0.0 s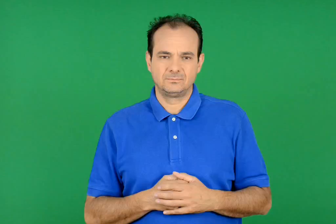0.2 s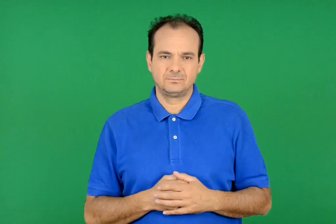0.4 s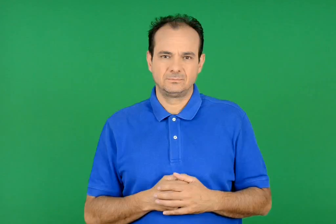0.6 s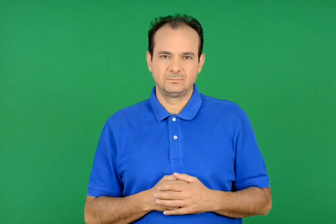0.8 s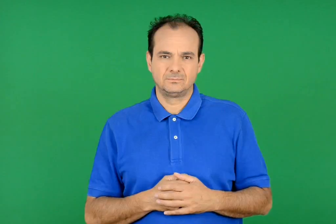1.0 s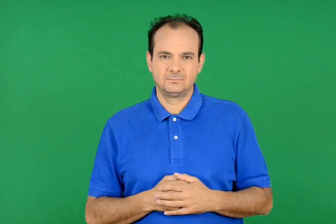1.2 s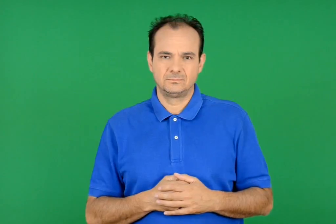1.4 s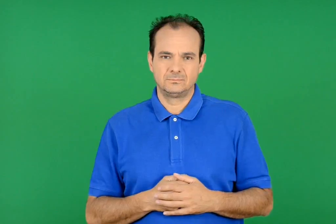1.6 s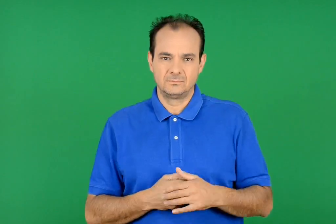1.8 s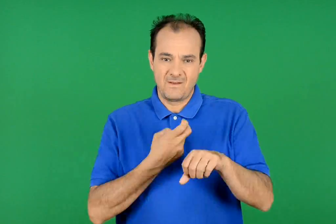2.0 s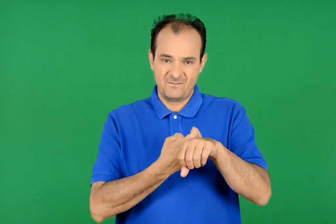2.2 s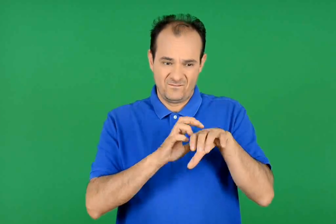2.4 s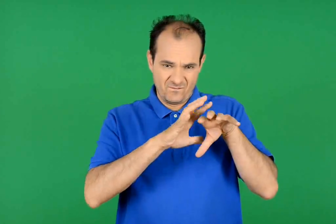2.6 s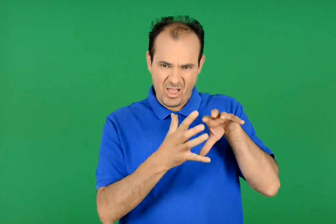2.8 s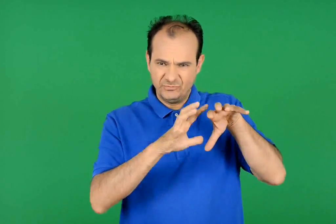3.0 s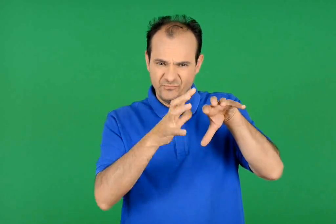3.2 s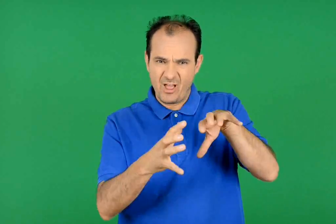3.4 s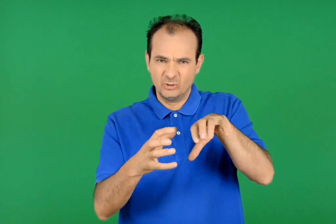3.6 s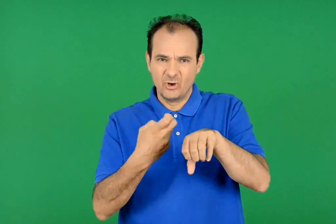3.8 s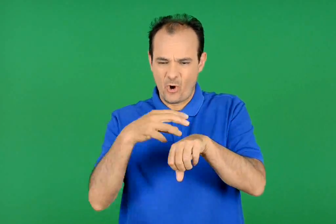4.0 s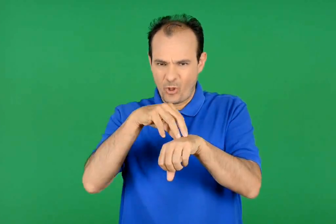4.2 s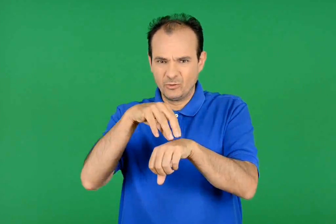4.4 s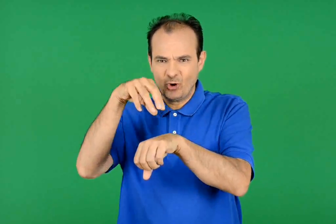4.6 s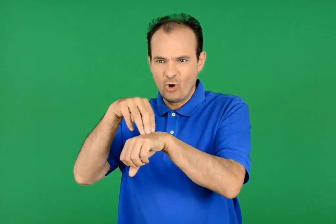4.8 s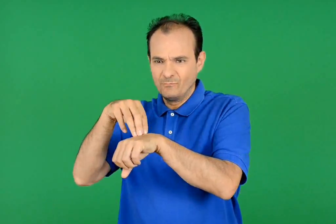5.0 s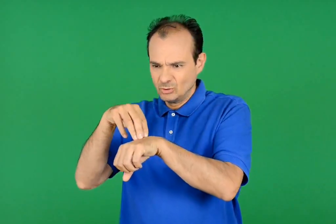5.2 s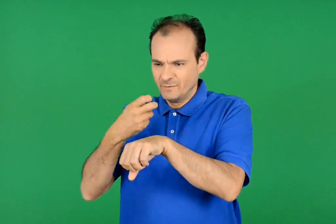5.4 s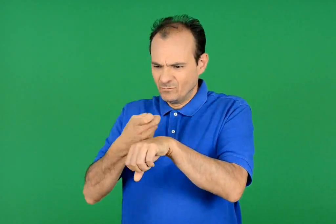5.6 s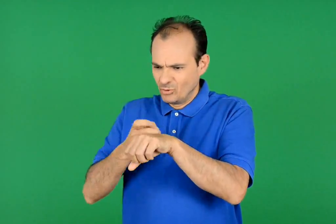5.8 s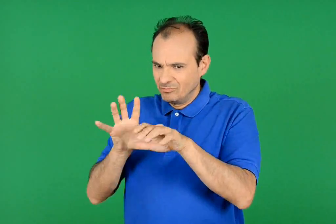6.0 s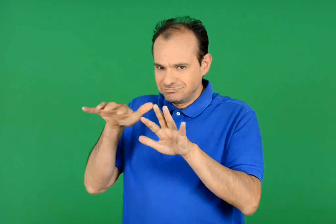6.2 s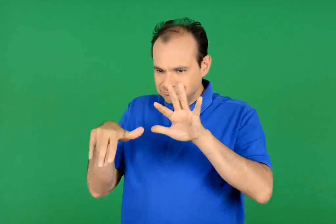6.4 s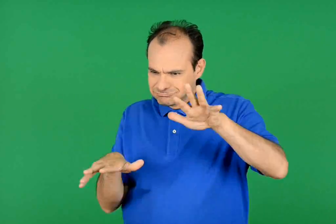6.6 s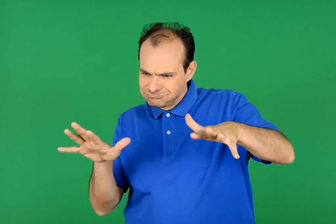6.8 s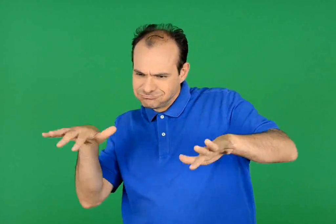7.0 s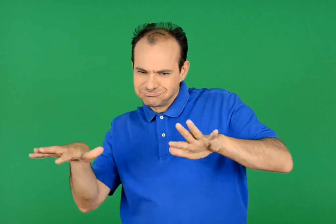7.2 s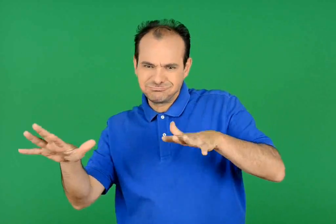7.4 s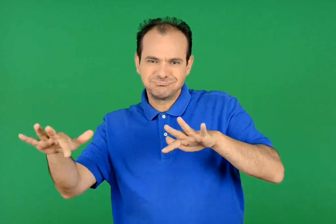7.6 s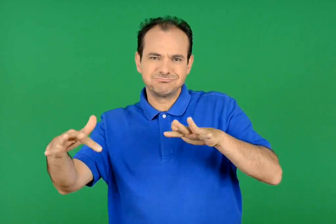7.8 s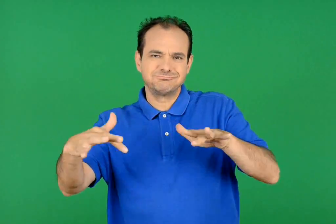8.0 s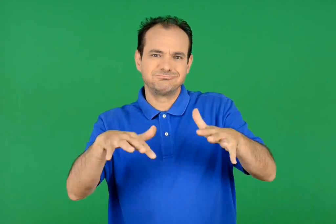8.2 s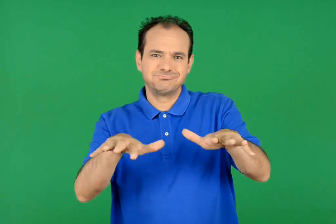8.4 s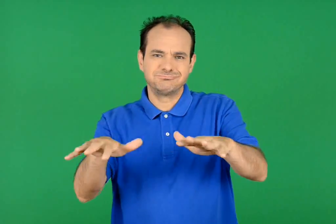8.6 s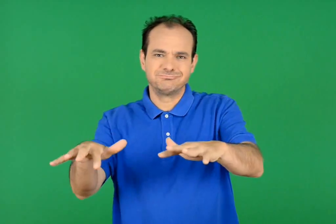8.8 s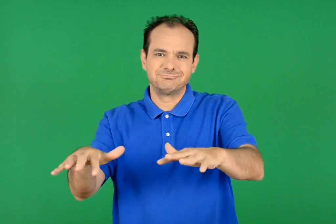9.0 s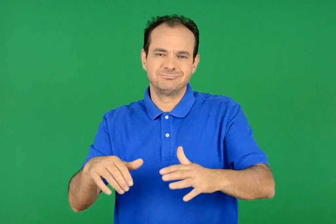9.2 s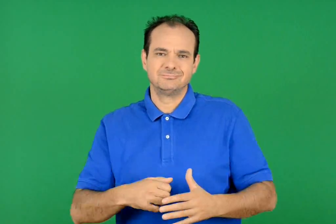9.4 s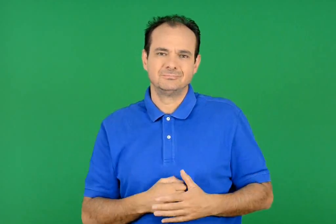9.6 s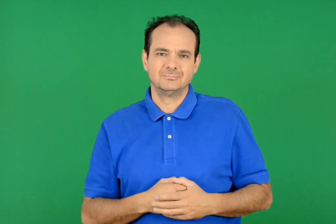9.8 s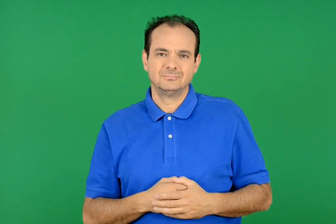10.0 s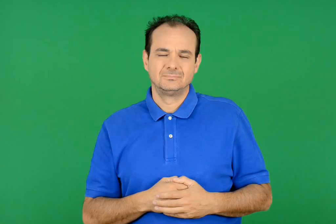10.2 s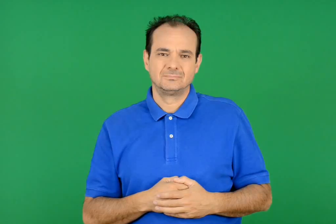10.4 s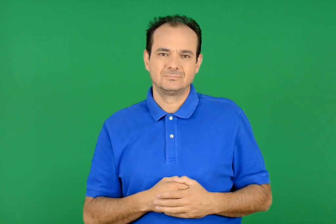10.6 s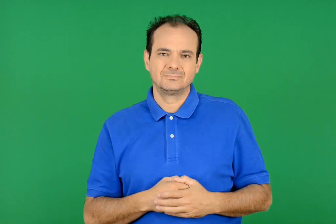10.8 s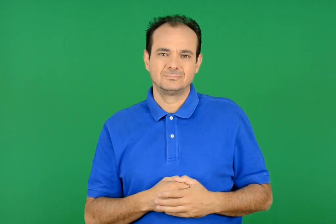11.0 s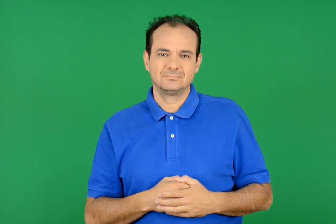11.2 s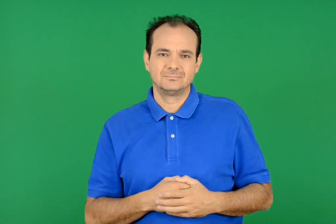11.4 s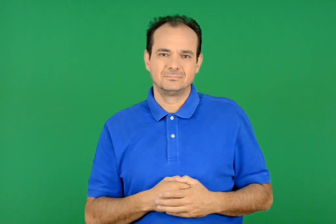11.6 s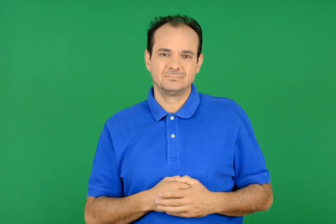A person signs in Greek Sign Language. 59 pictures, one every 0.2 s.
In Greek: ο βράχος απάνω στον βράχο , ο λόφος απάνω στον λόφο σχημάτιζαν το βουνό . πελώρια ήταν όλα
